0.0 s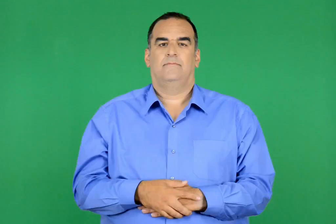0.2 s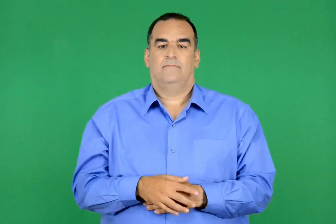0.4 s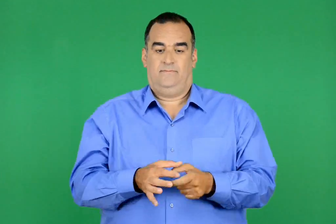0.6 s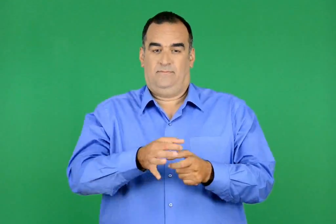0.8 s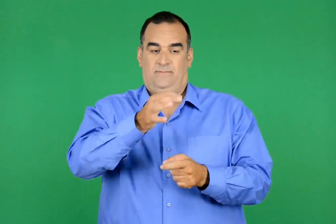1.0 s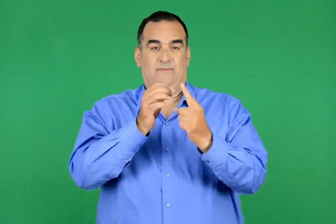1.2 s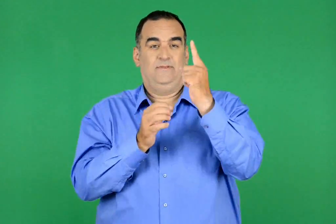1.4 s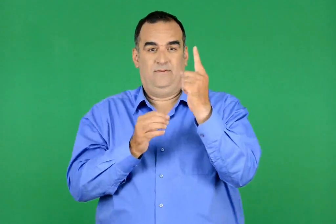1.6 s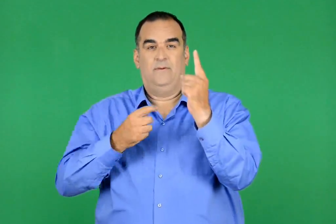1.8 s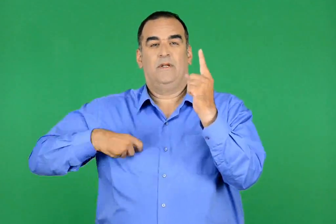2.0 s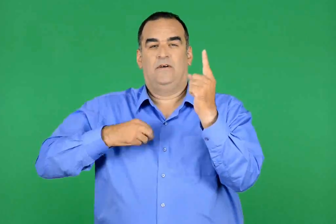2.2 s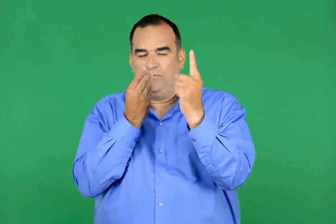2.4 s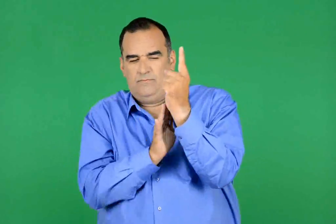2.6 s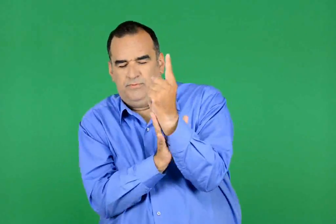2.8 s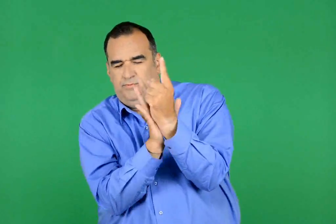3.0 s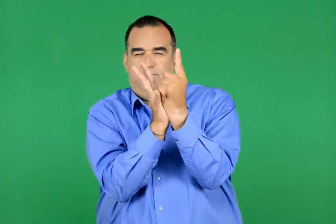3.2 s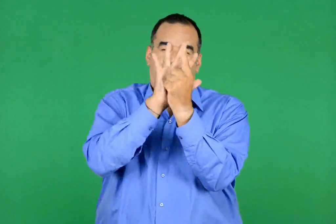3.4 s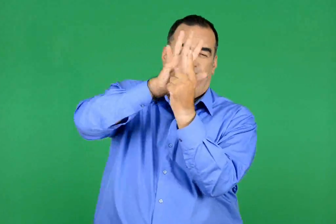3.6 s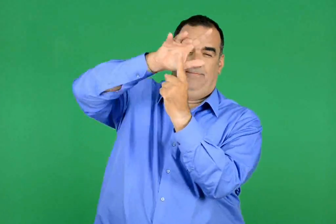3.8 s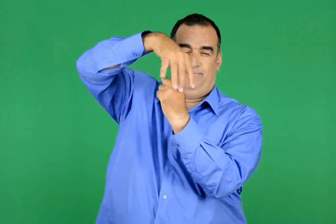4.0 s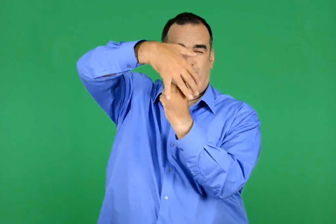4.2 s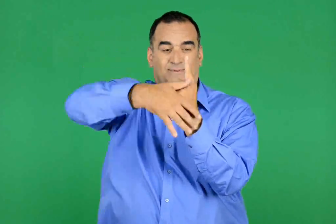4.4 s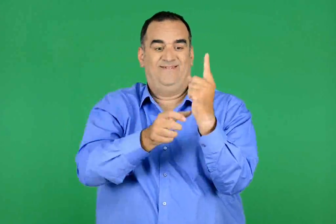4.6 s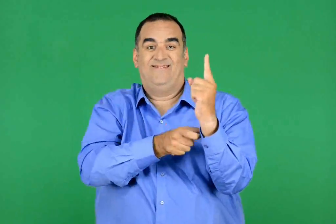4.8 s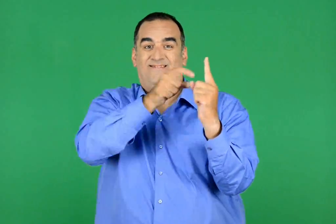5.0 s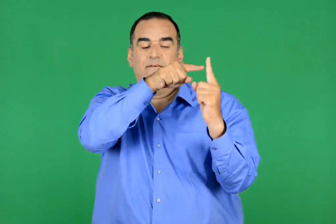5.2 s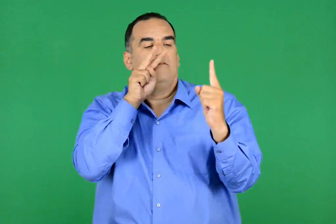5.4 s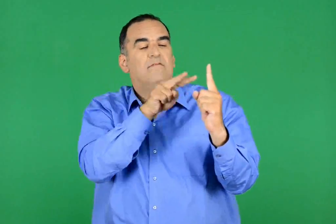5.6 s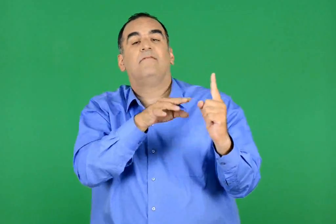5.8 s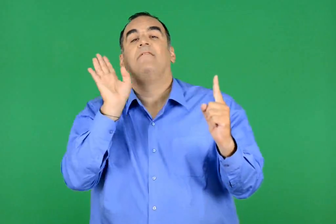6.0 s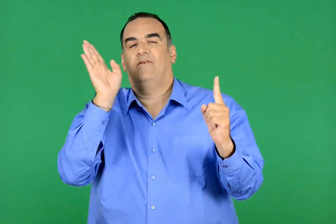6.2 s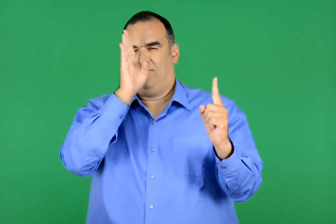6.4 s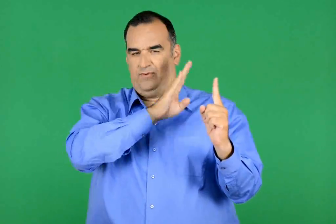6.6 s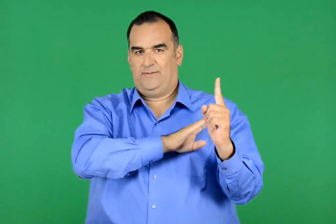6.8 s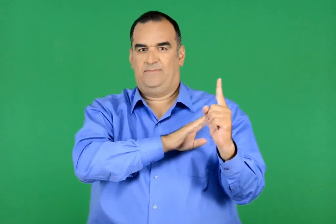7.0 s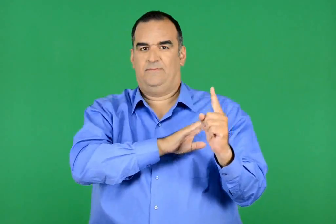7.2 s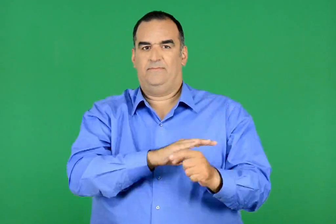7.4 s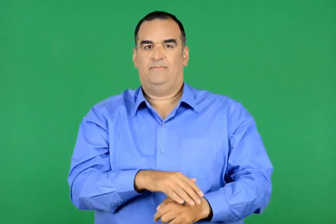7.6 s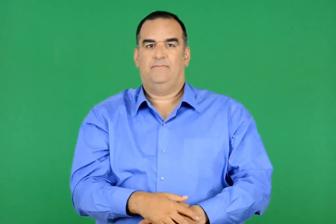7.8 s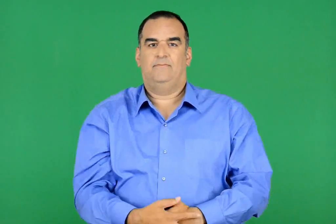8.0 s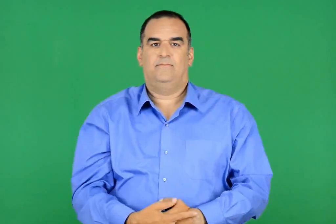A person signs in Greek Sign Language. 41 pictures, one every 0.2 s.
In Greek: κι ένας κισσός τυλίχτηκε κι αυτός ολόγυρα στο κατάρτι , που δε φαινόταν πια
